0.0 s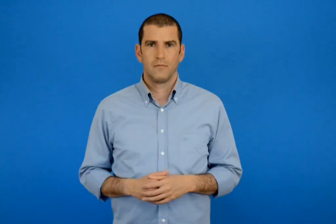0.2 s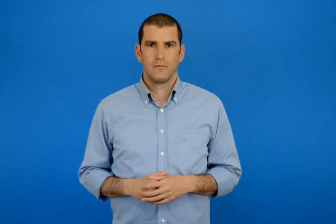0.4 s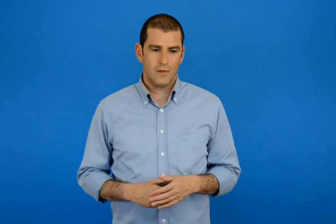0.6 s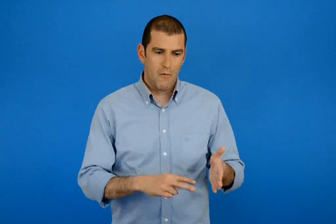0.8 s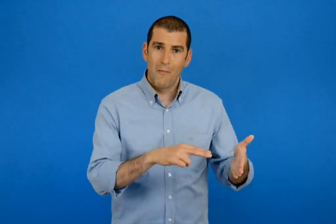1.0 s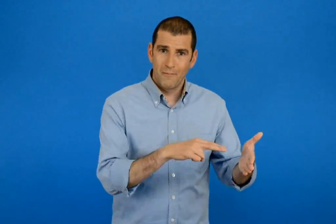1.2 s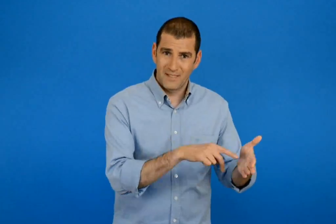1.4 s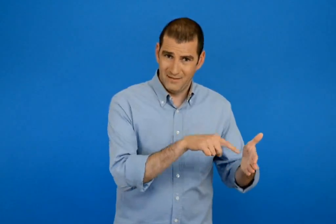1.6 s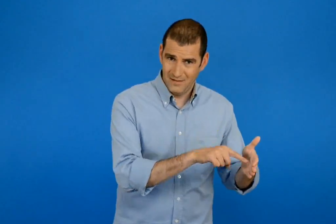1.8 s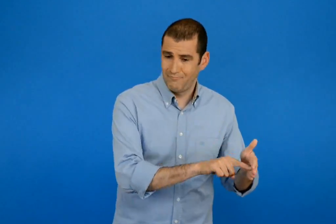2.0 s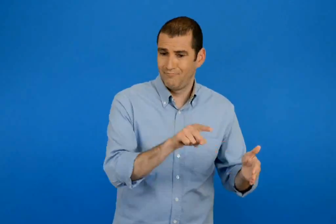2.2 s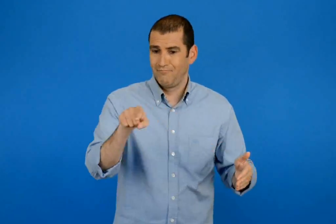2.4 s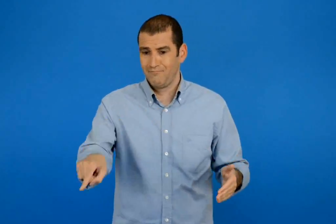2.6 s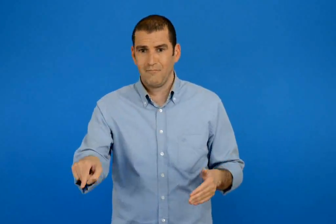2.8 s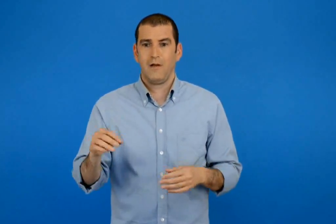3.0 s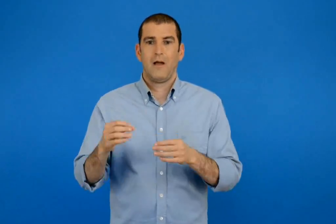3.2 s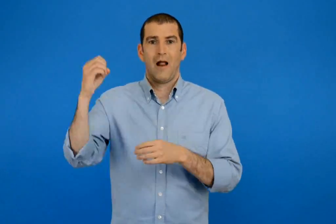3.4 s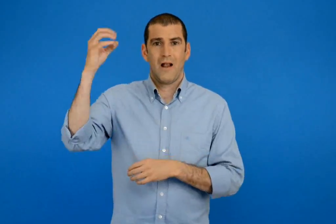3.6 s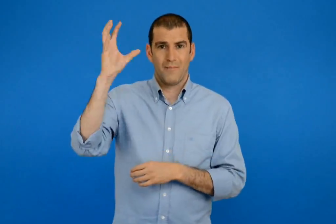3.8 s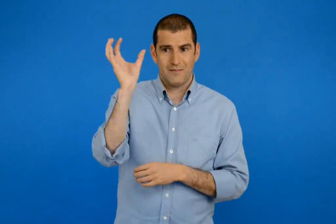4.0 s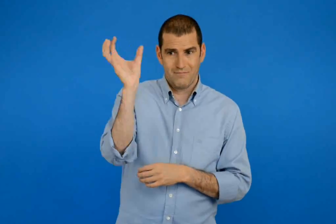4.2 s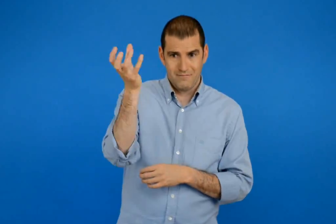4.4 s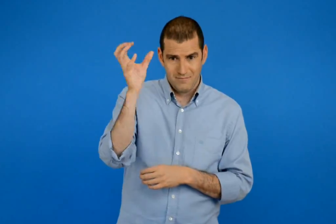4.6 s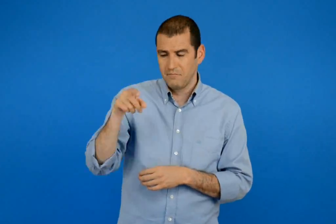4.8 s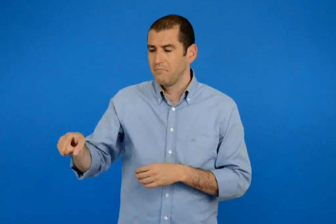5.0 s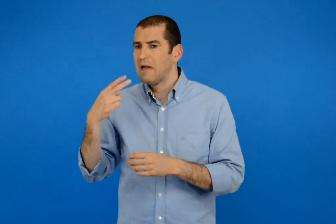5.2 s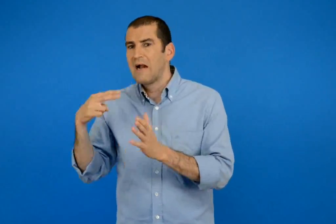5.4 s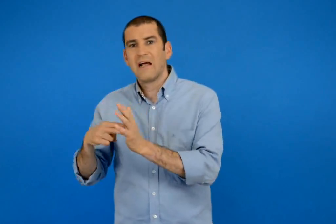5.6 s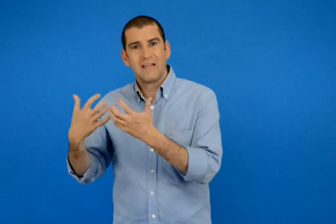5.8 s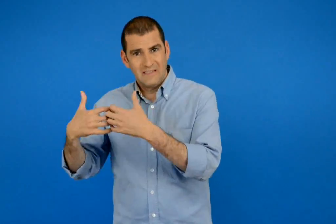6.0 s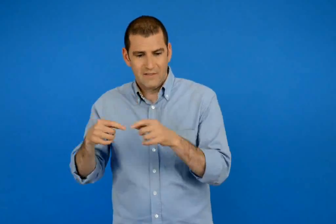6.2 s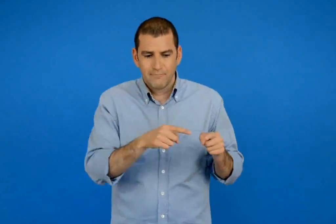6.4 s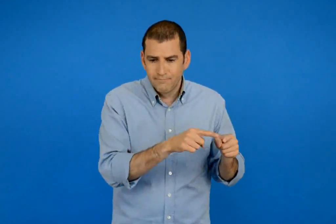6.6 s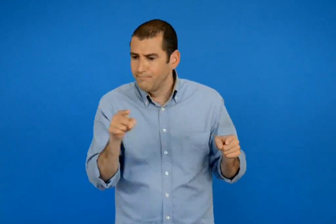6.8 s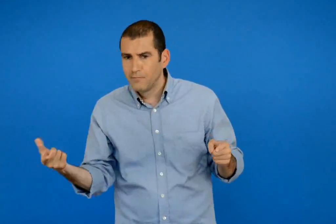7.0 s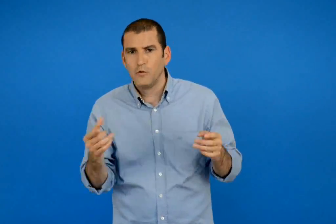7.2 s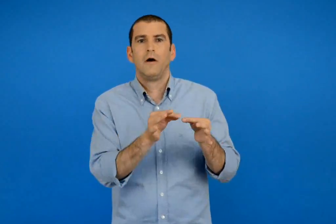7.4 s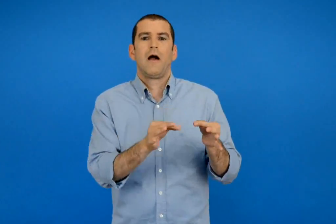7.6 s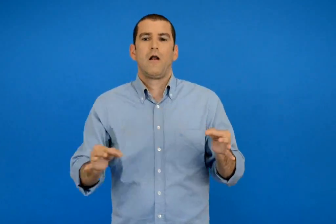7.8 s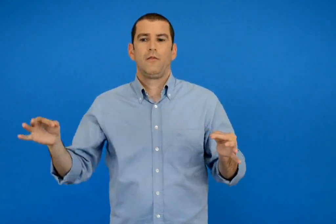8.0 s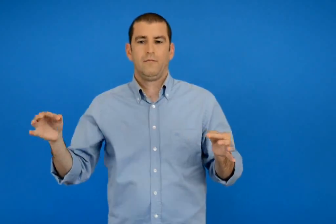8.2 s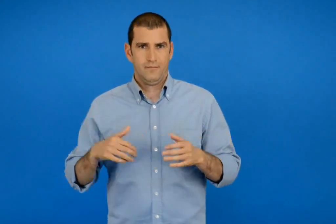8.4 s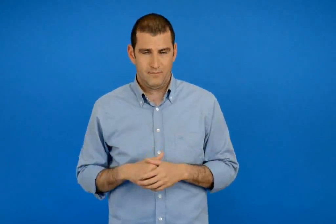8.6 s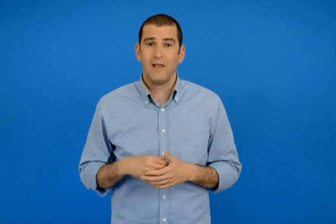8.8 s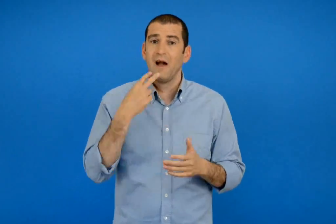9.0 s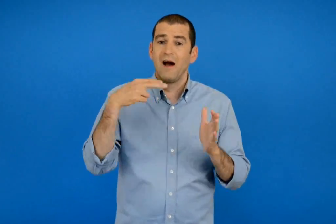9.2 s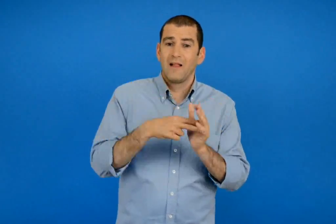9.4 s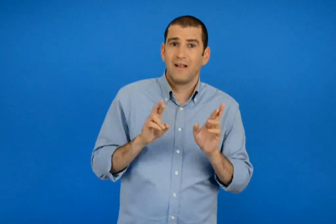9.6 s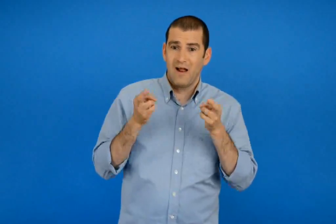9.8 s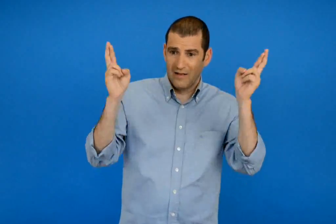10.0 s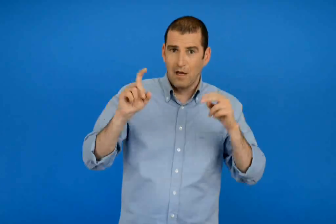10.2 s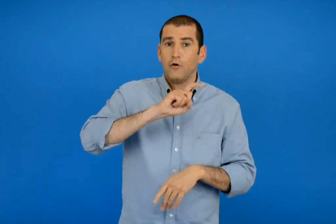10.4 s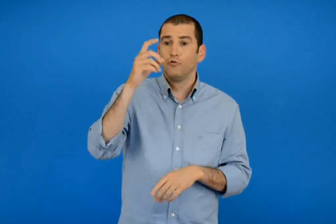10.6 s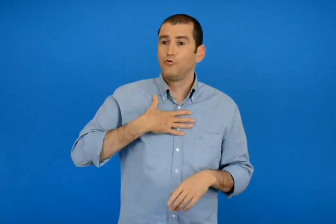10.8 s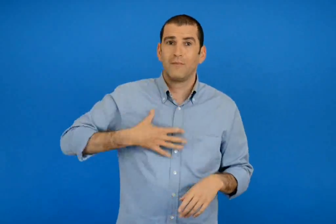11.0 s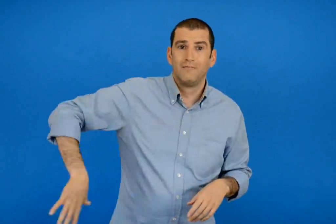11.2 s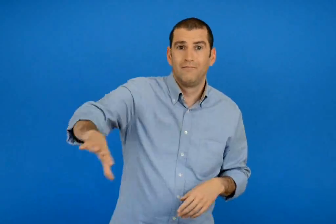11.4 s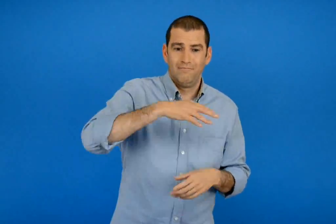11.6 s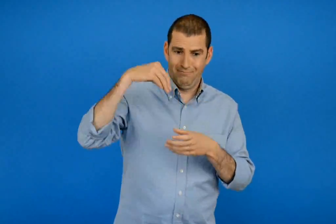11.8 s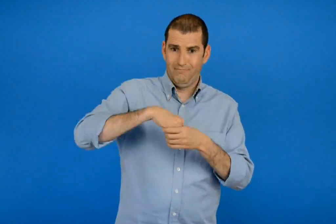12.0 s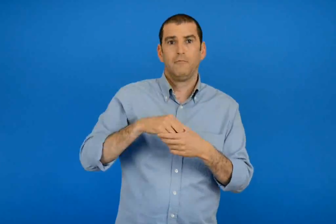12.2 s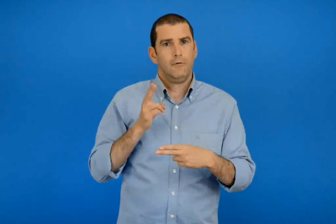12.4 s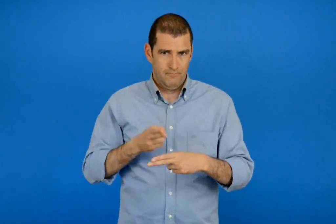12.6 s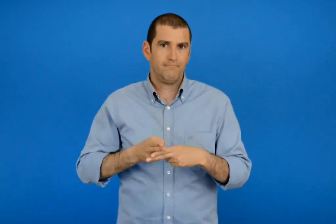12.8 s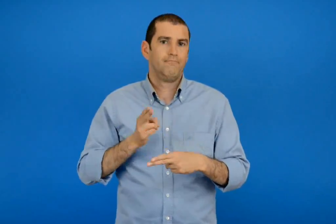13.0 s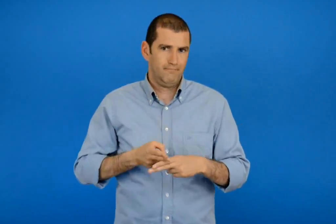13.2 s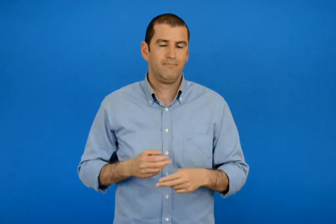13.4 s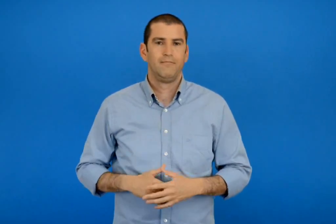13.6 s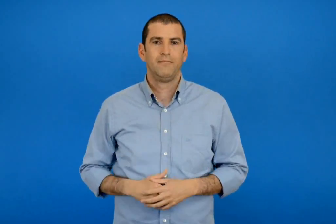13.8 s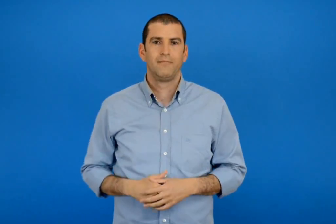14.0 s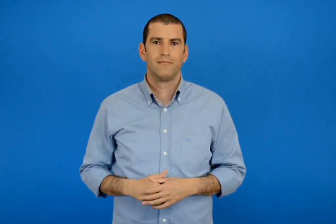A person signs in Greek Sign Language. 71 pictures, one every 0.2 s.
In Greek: από τις πρίζες μεταφέρεται με καλώδια στις λάμπες και στις άλλες ηλεκτρικές συσκευές η ηλεκτρική ενέργεια είναι πολύτιμη για τη ζωή μας
